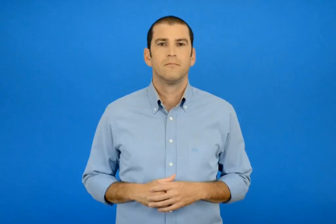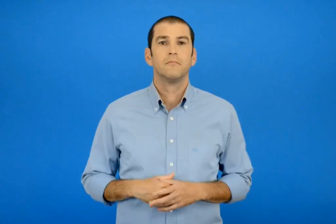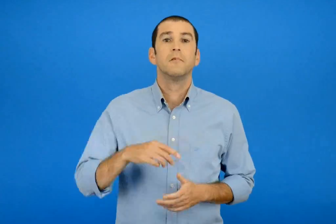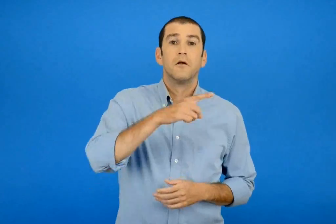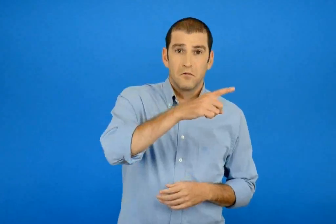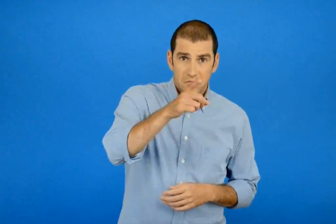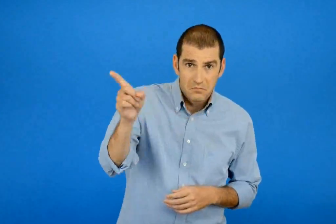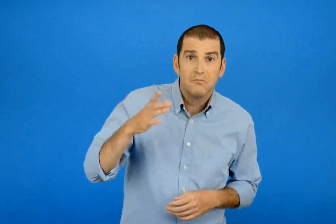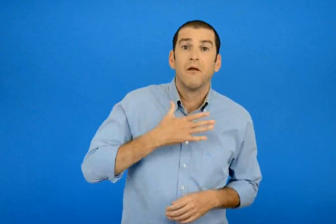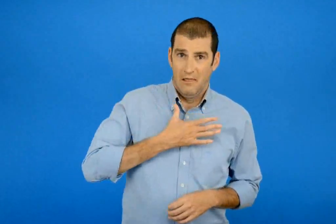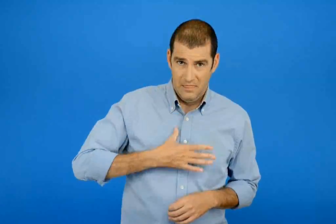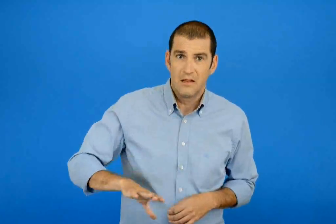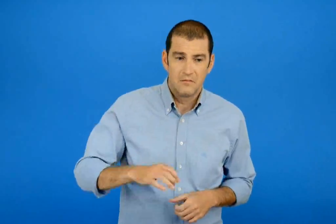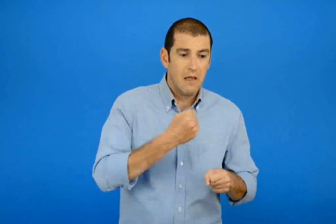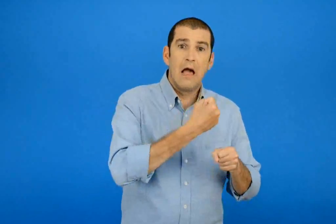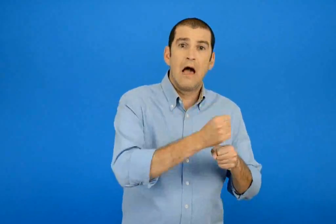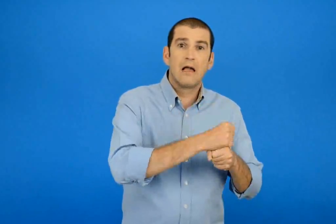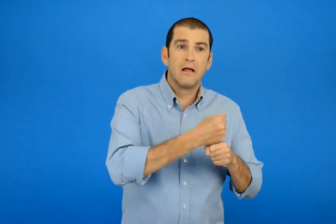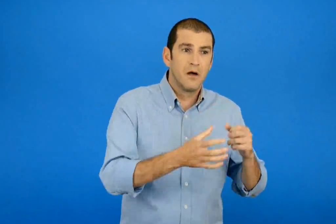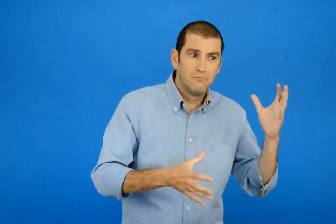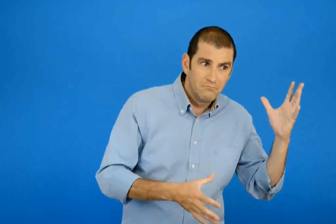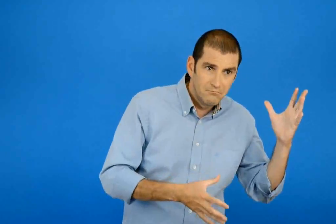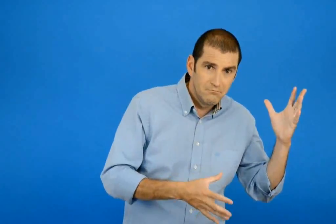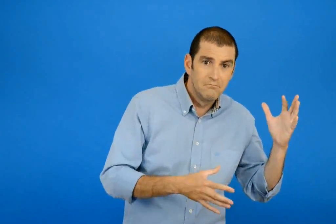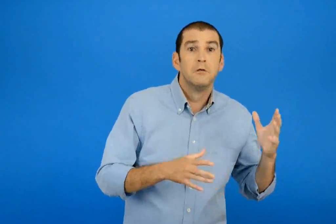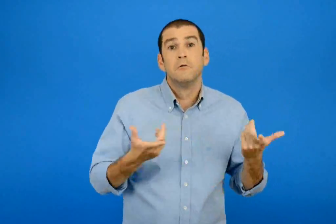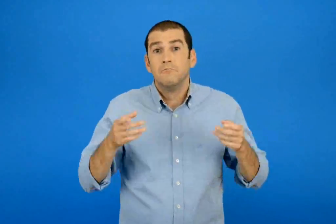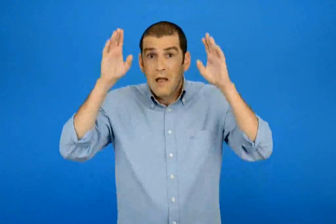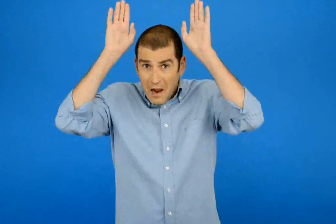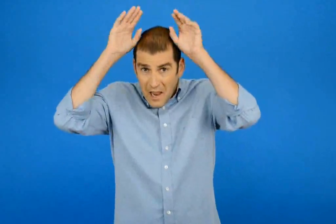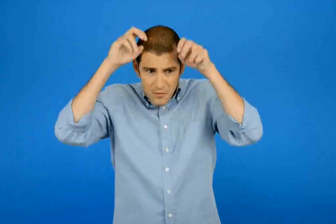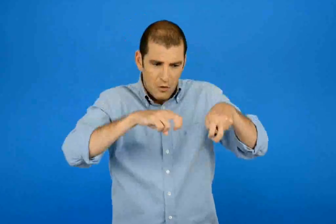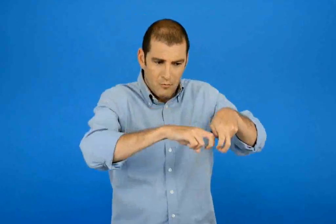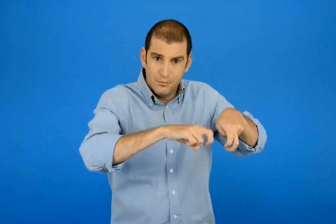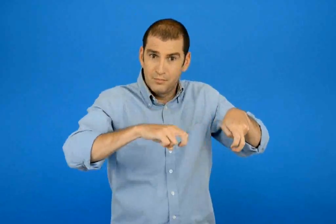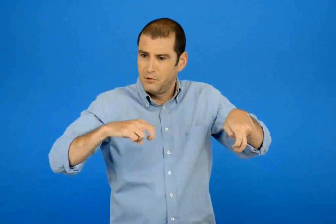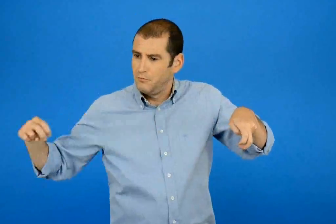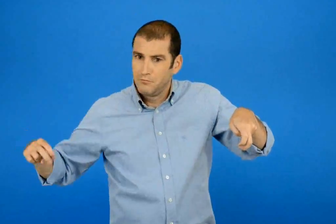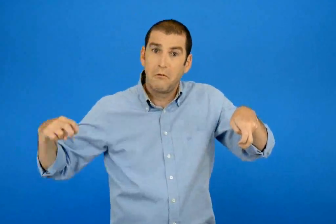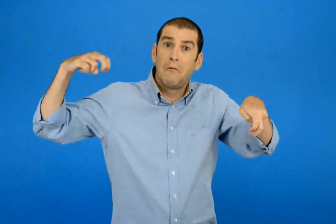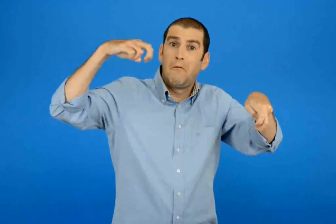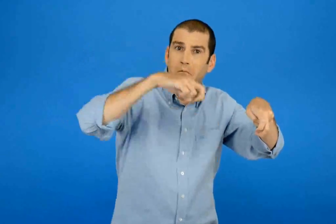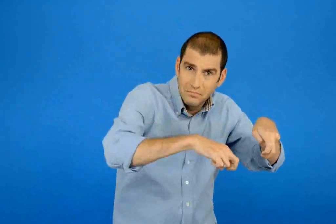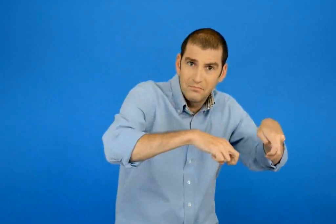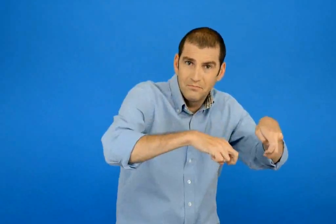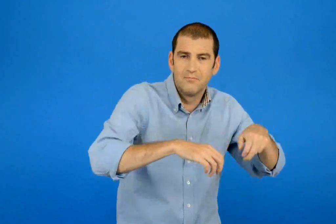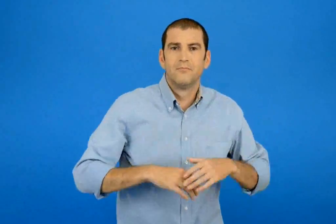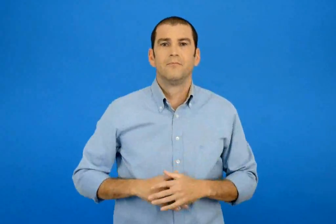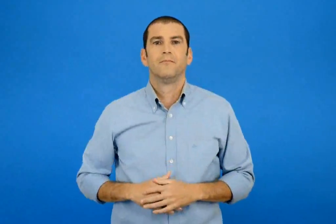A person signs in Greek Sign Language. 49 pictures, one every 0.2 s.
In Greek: θέλετε τα αγάλματα ; τη μακριά γαϊδούρα ;
